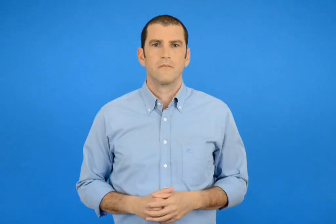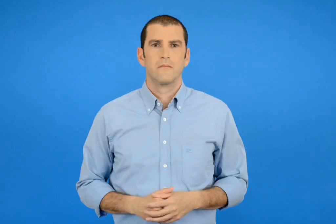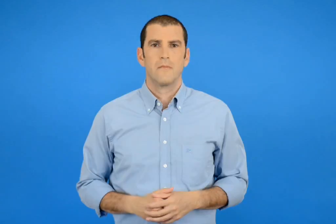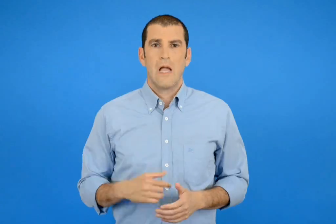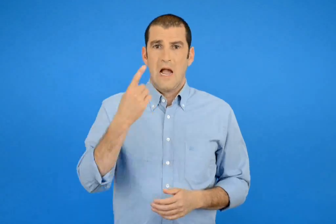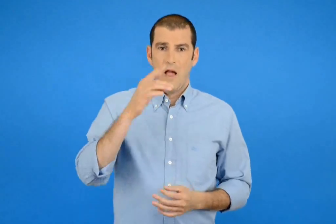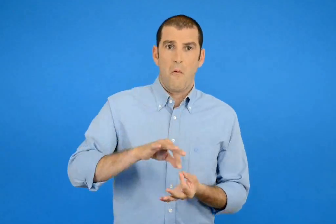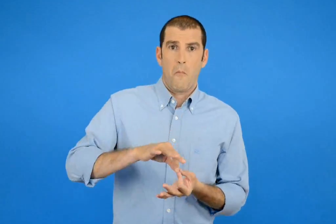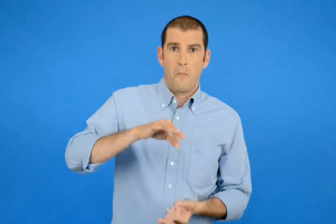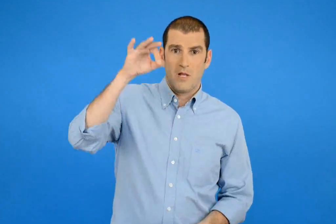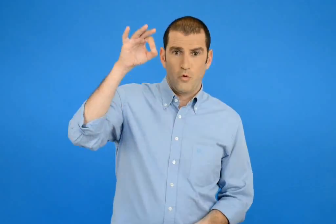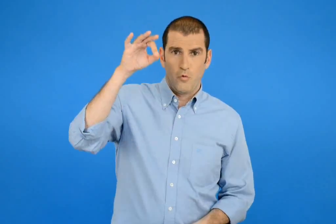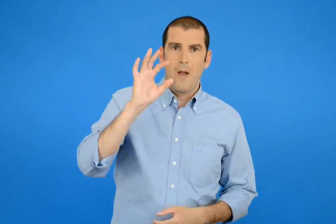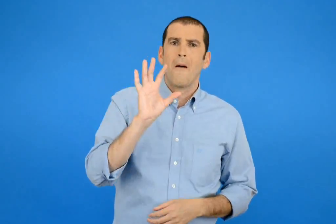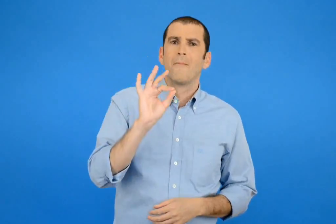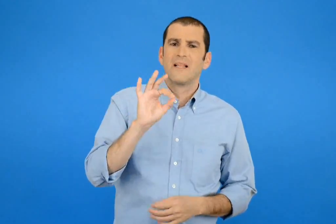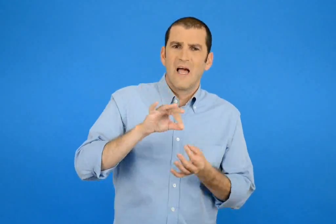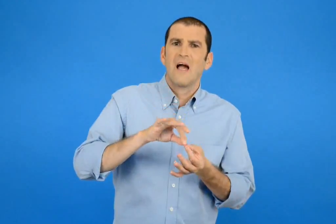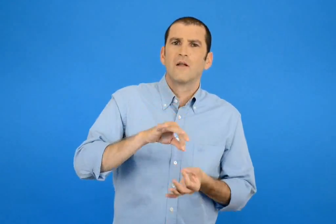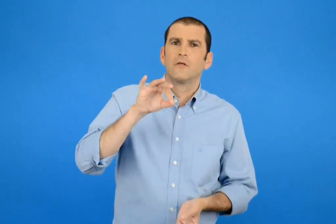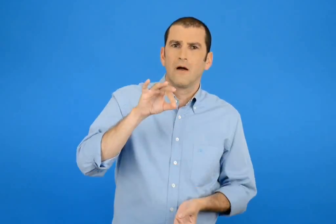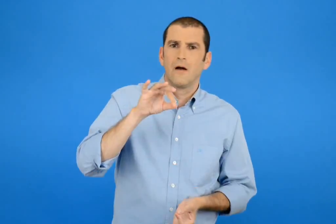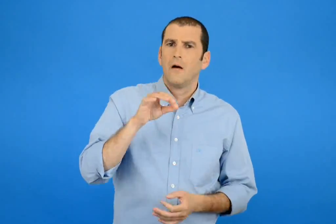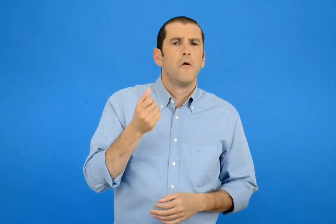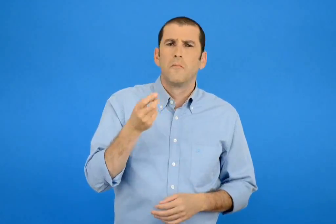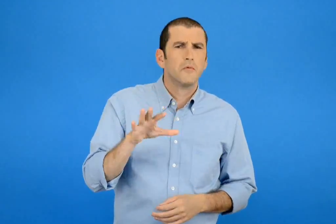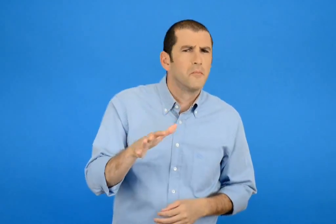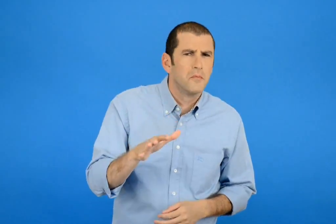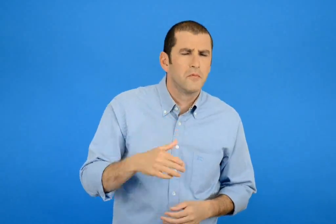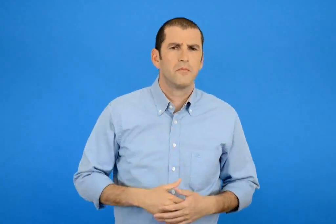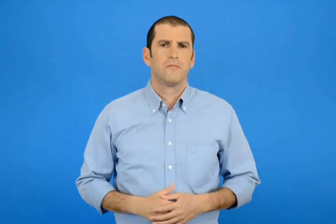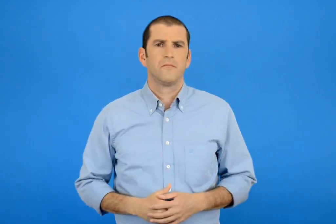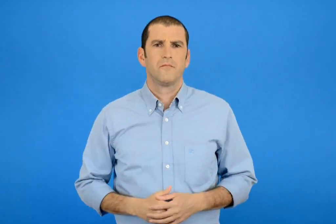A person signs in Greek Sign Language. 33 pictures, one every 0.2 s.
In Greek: πόσο περίπου είναι 1 μέτρο και 50 εκατοστόμετρα ;
